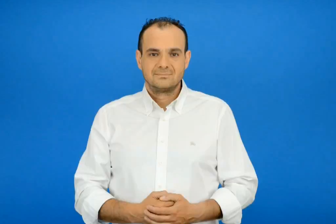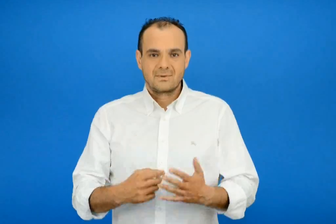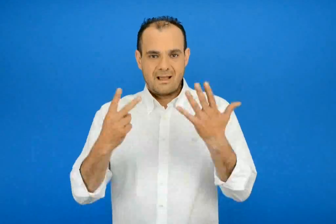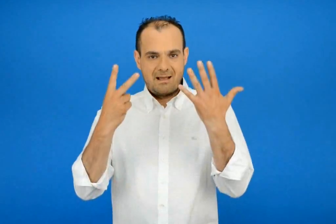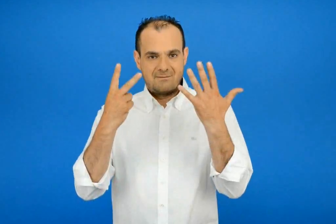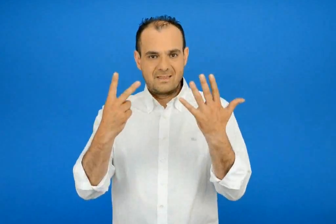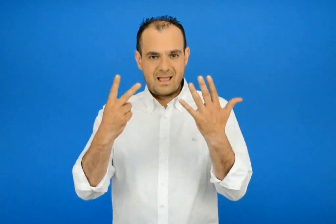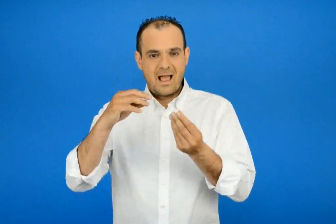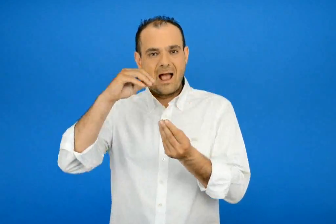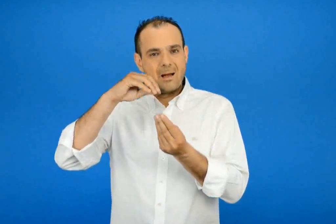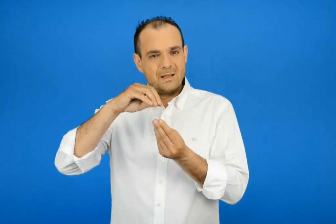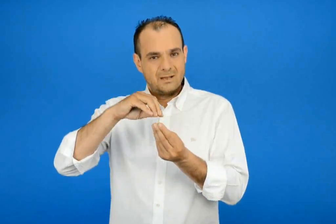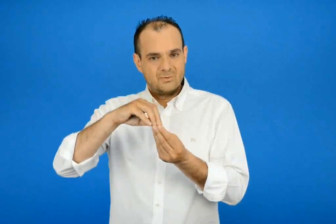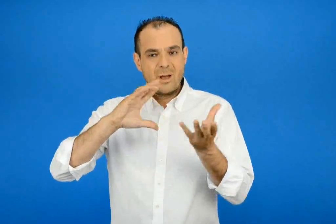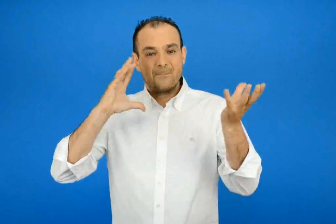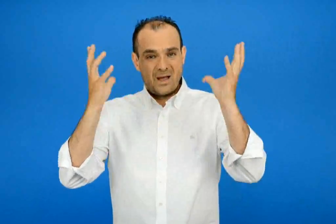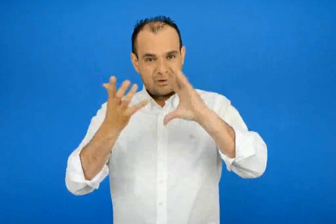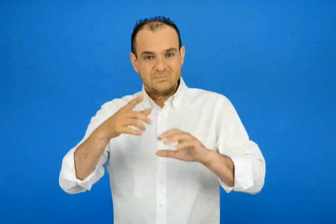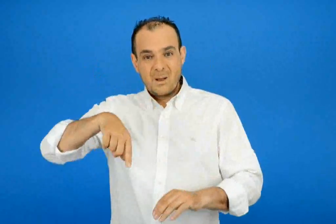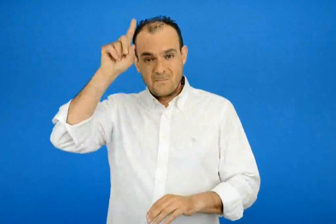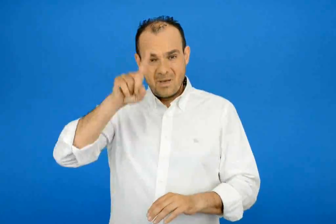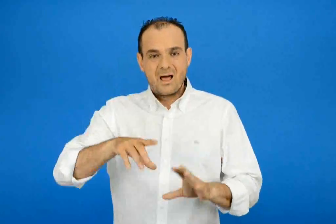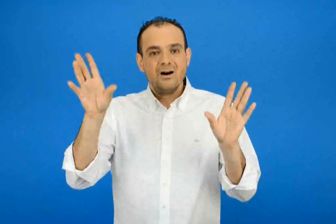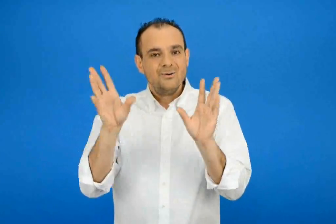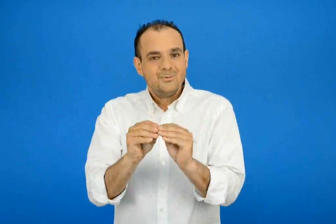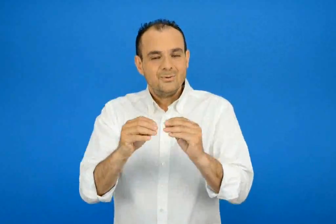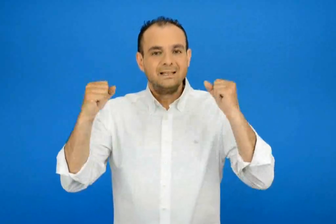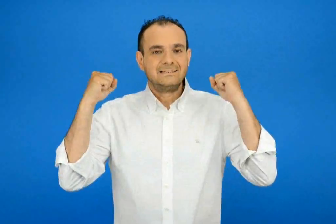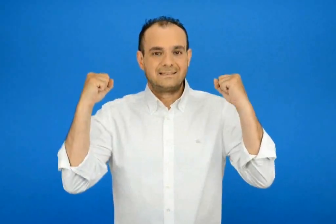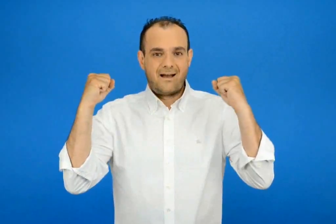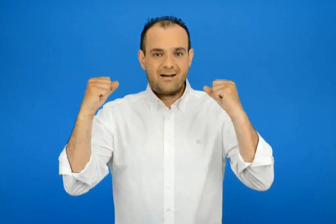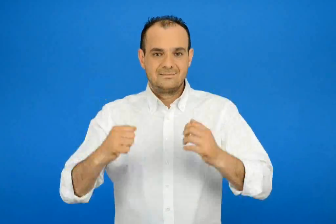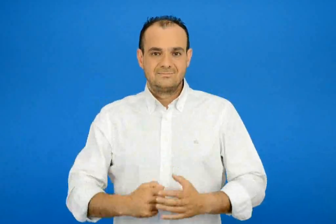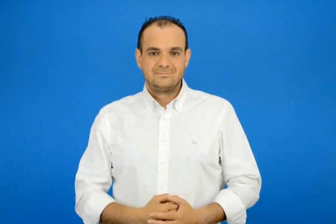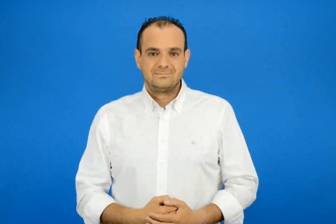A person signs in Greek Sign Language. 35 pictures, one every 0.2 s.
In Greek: 7/4 π η παγκόσμια ημέρα υγειάς
